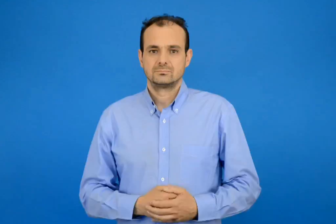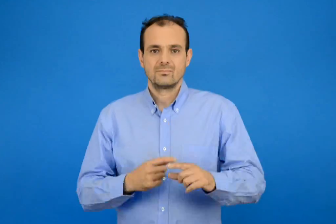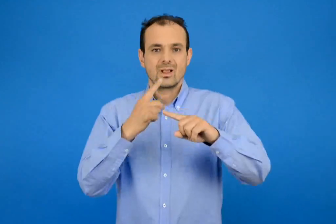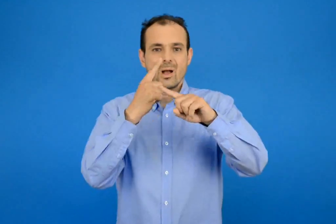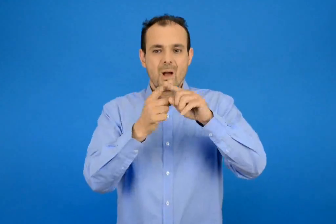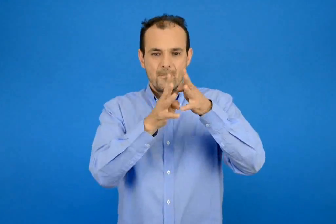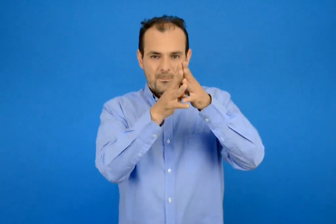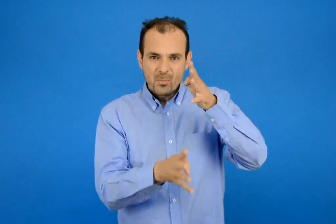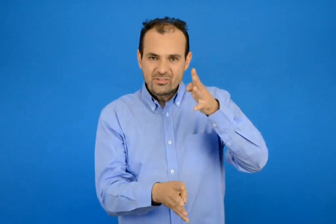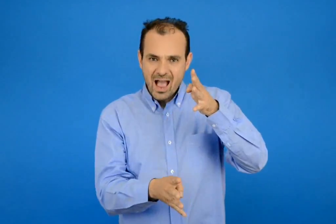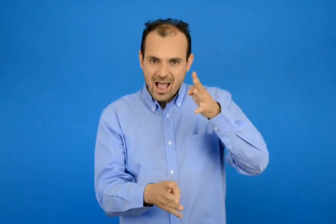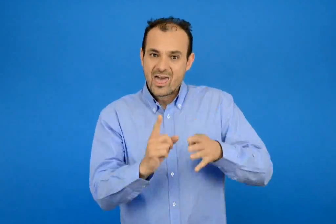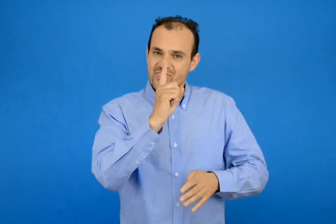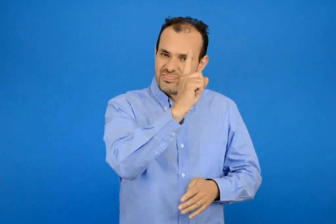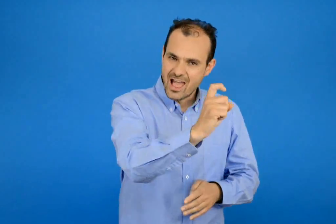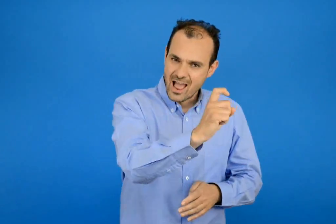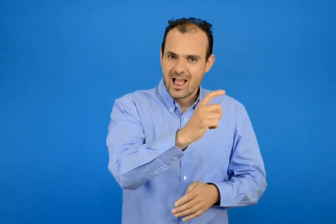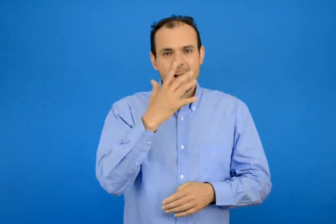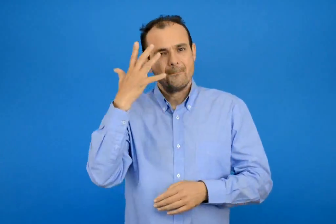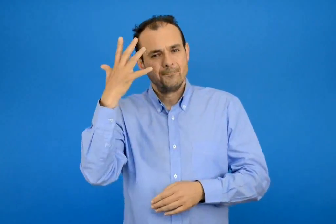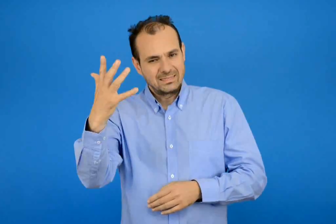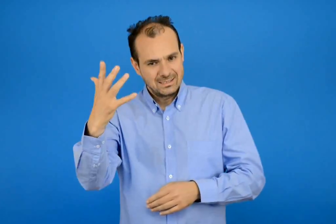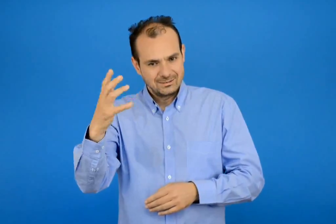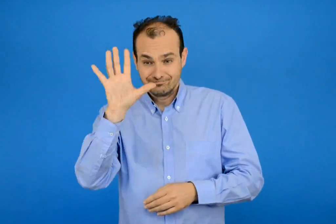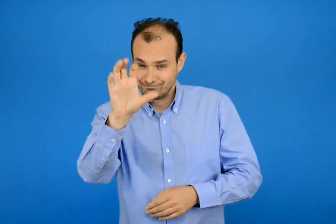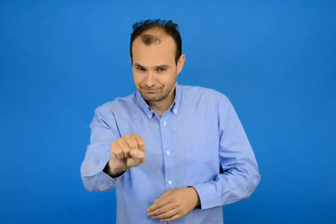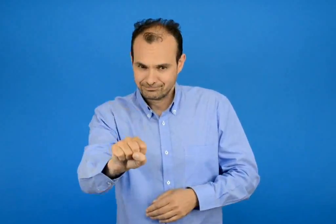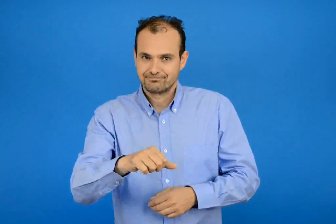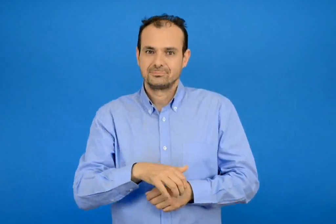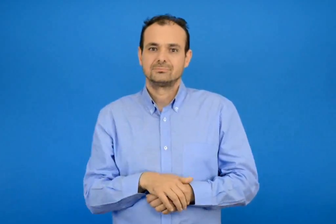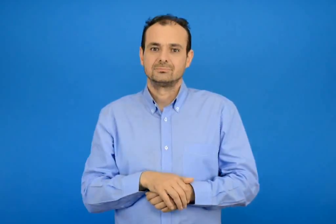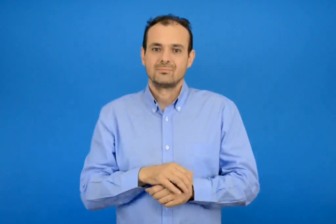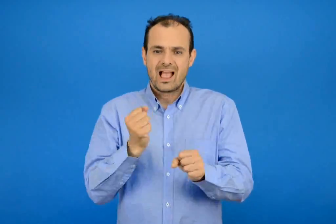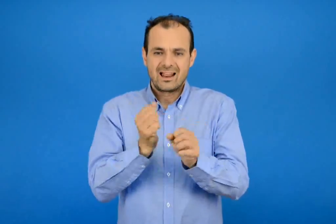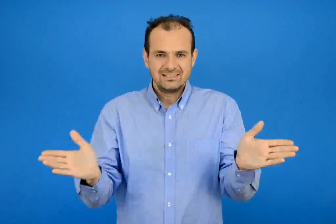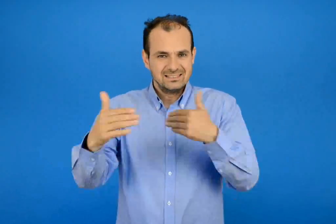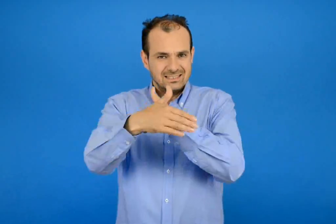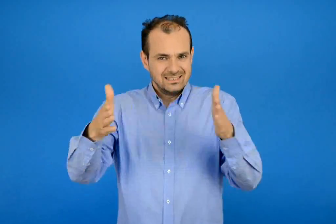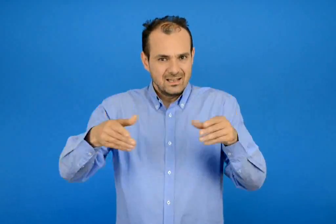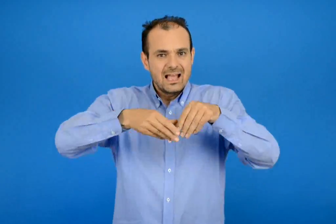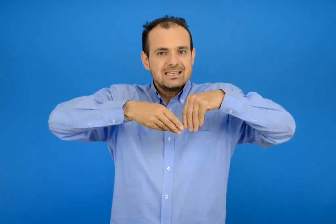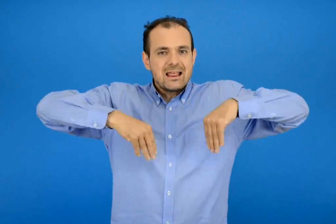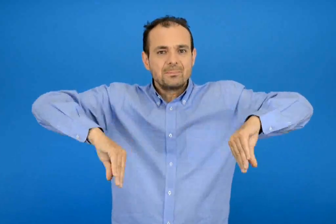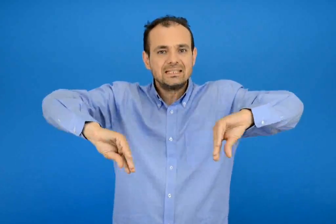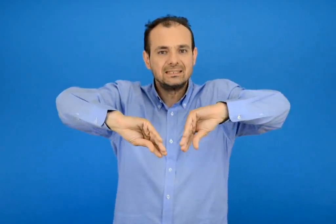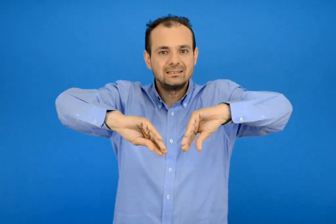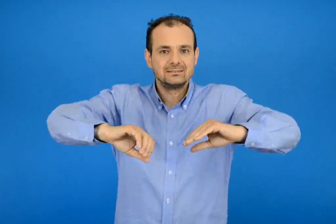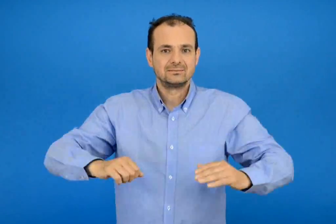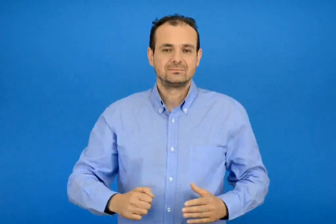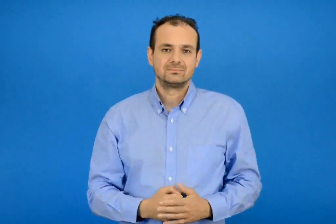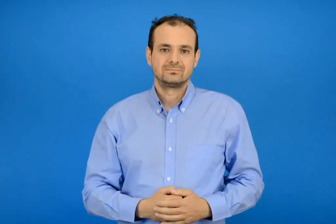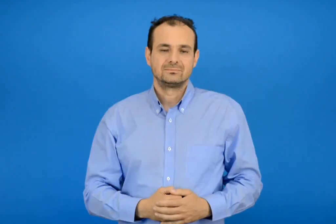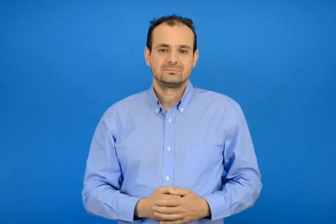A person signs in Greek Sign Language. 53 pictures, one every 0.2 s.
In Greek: βρίσκω την προπαίδεια του 10 και του 5 το εργαστήρι κεραμικής
